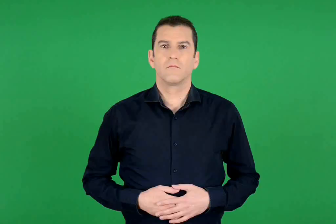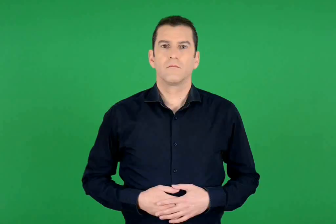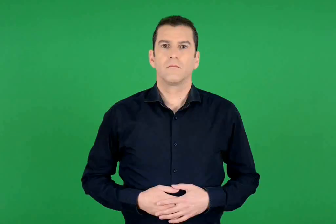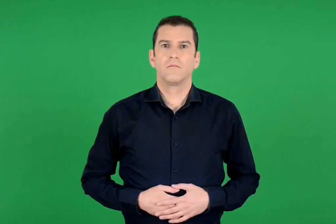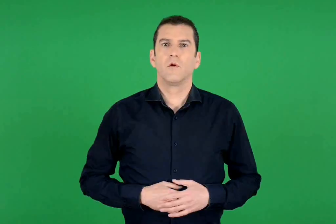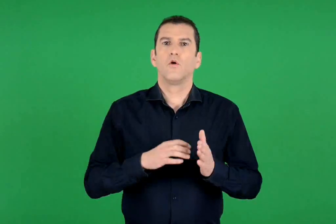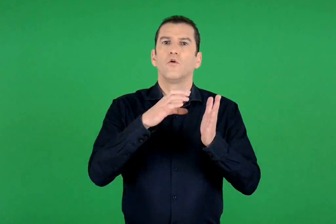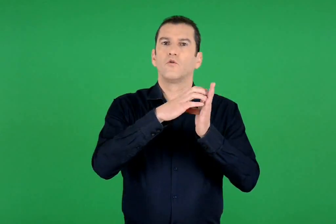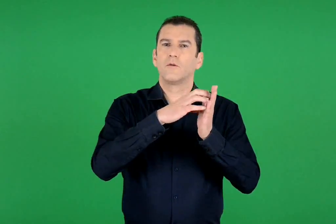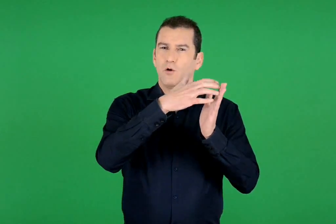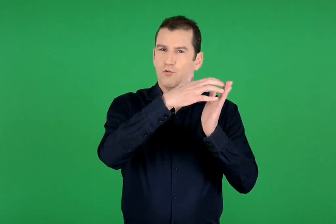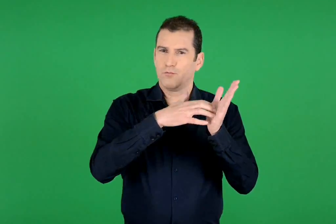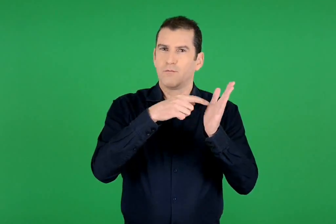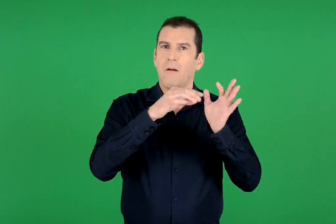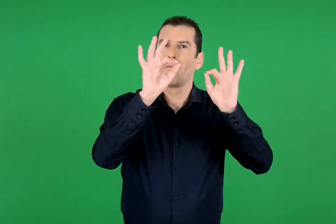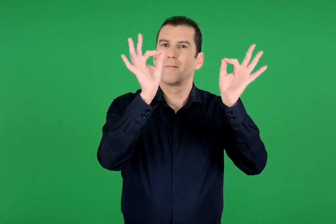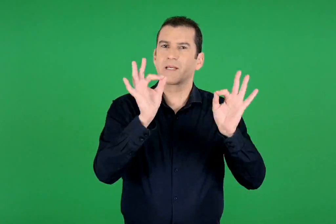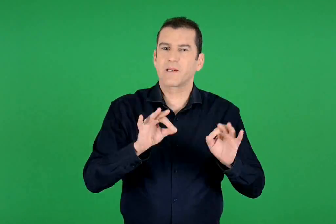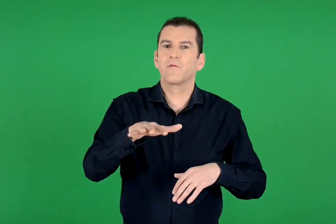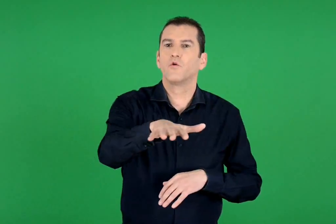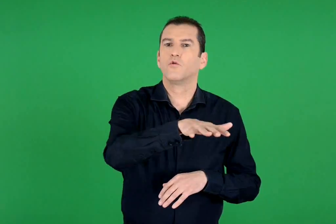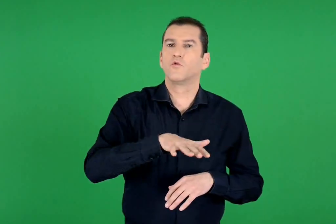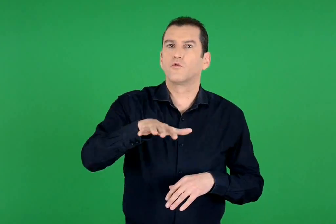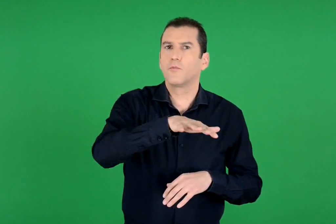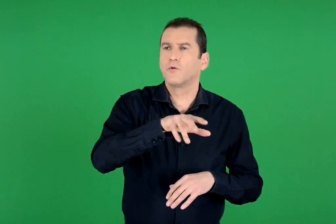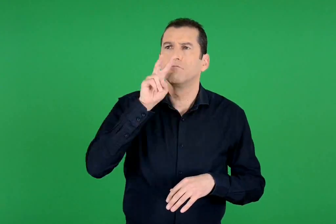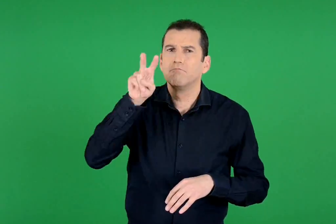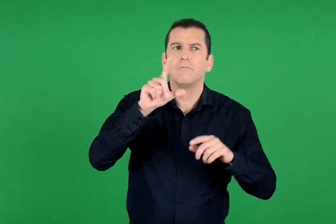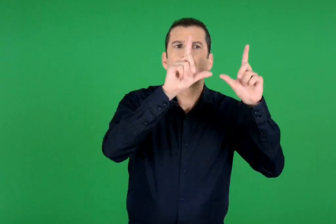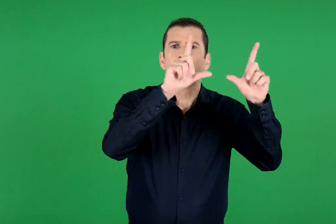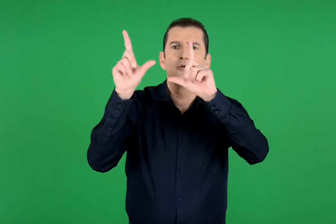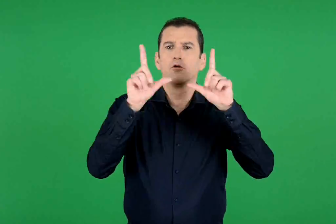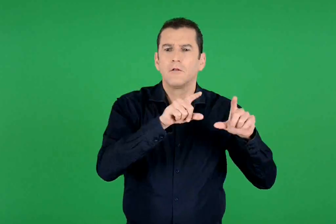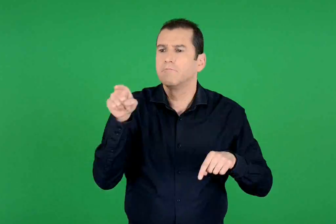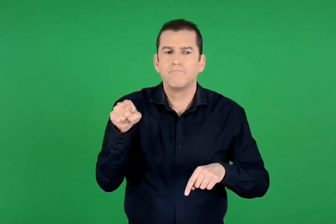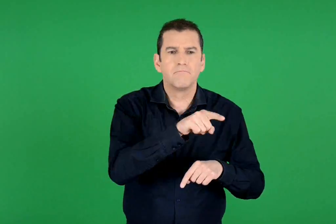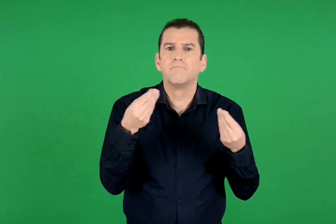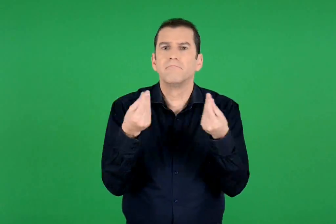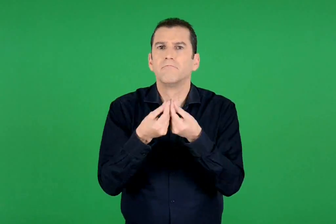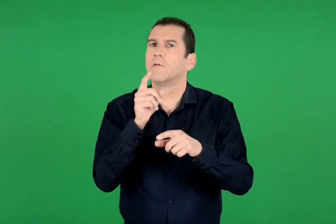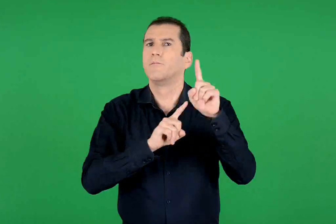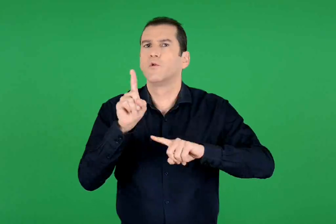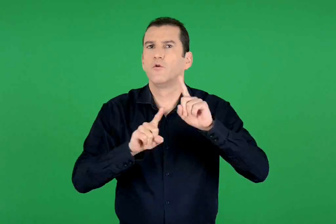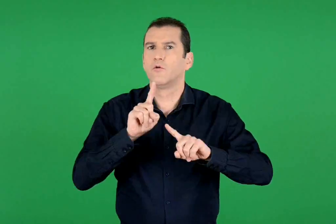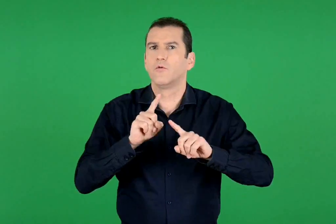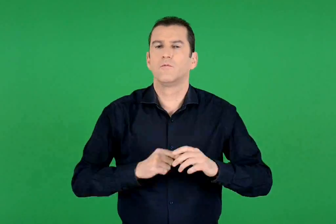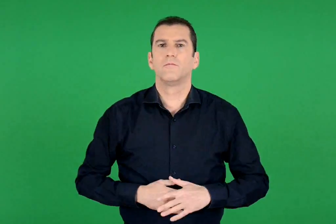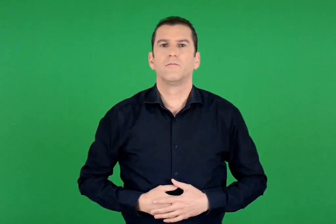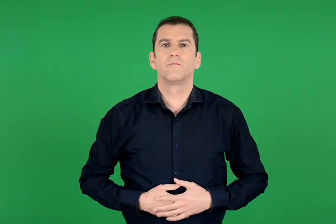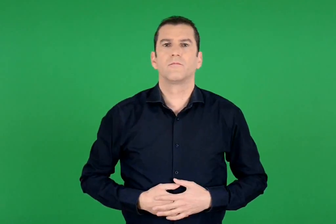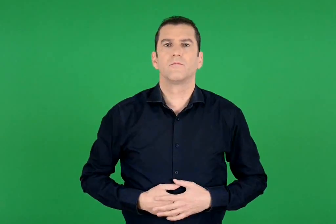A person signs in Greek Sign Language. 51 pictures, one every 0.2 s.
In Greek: ποια από τις εικόνες ταιριάζει με τον τόπο που περιγράφει το κείμενο ;
